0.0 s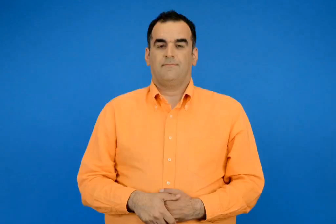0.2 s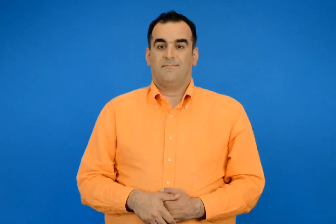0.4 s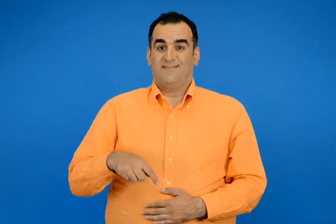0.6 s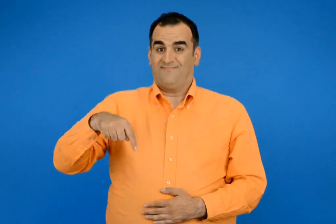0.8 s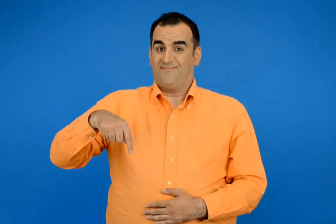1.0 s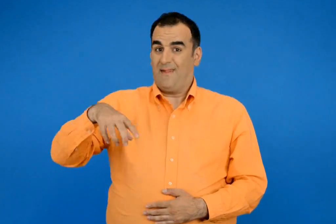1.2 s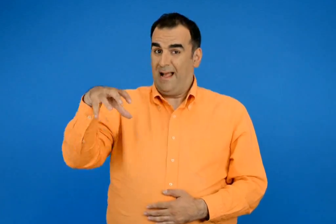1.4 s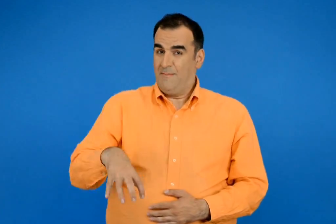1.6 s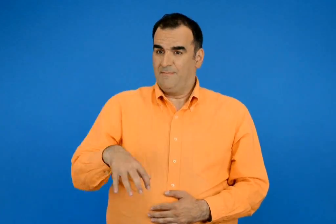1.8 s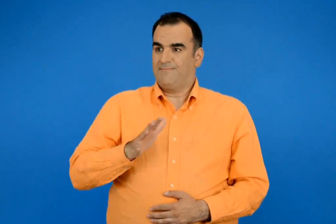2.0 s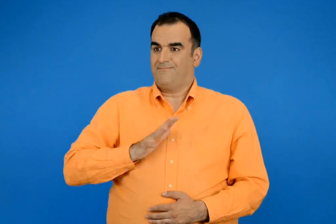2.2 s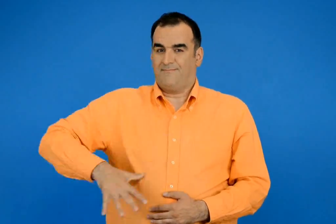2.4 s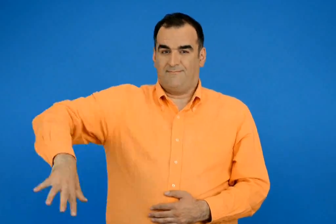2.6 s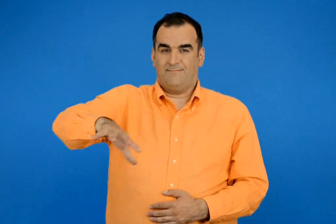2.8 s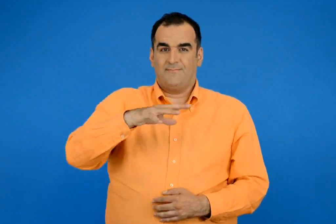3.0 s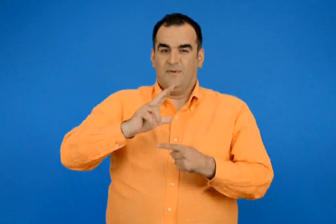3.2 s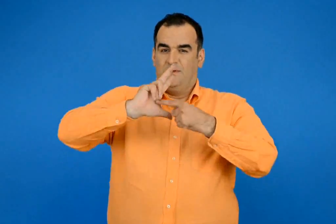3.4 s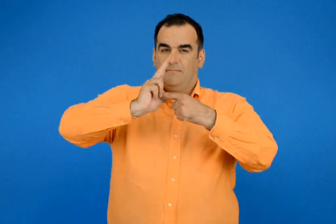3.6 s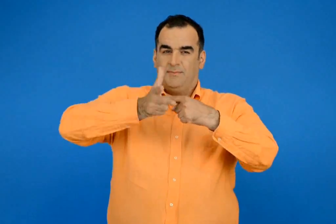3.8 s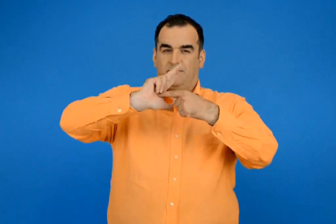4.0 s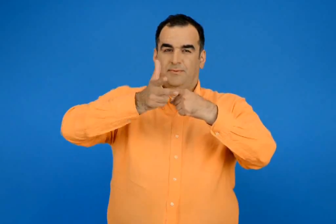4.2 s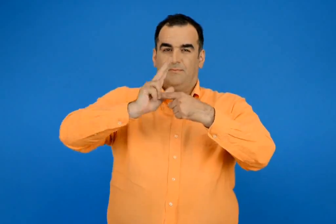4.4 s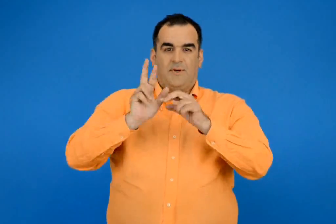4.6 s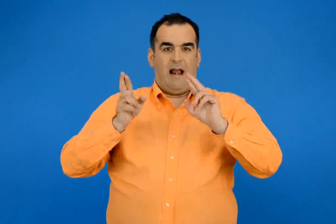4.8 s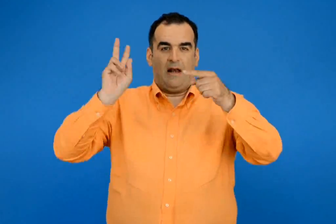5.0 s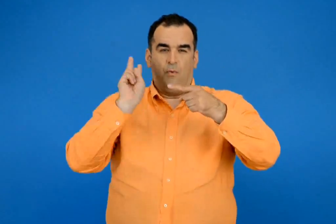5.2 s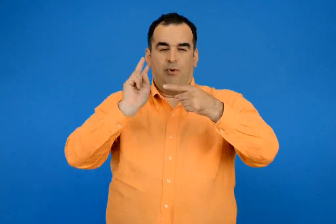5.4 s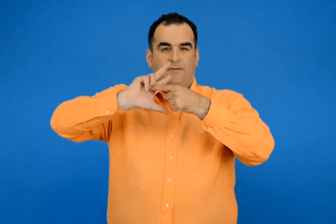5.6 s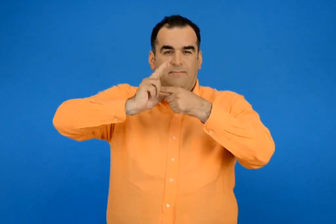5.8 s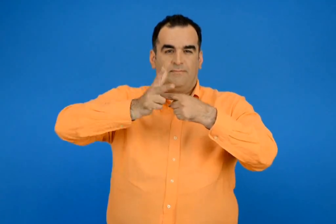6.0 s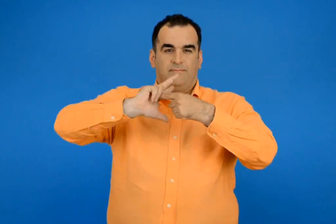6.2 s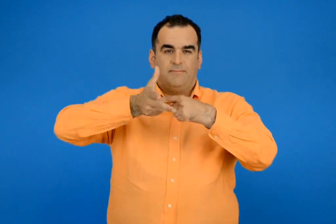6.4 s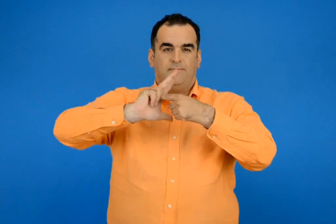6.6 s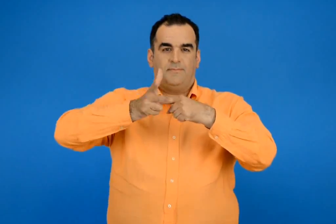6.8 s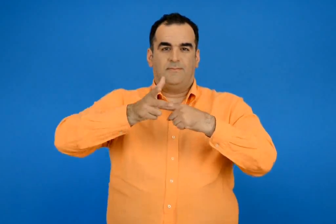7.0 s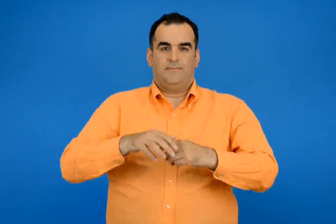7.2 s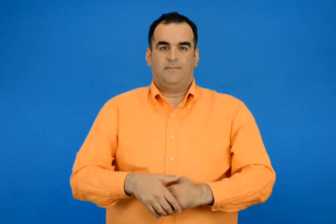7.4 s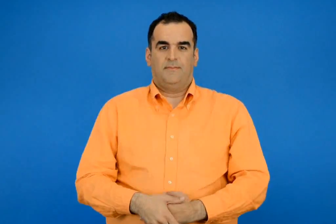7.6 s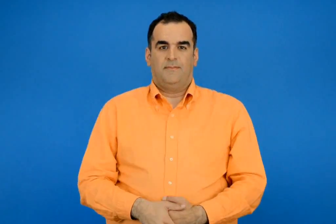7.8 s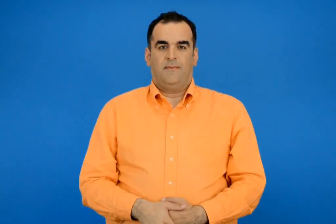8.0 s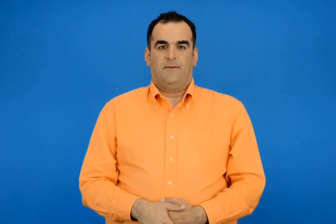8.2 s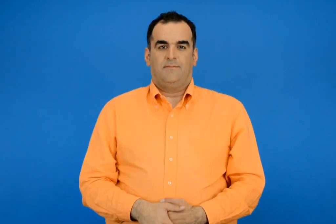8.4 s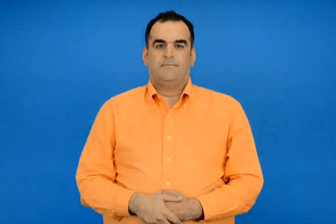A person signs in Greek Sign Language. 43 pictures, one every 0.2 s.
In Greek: σήμερα στην εποχή μας οι άνθρωποι χρησιμοποιούν την ενέργεια του ανέμου στις ανεμογεννήτριες
